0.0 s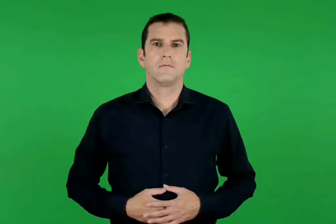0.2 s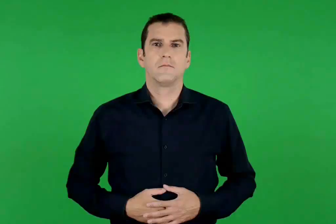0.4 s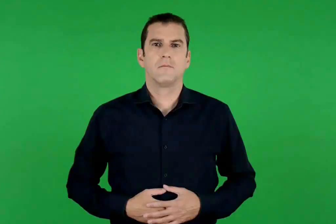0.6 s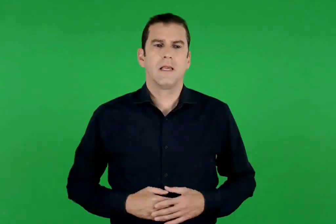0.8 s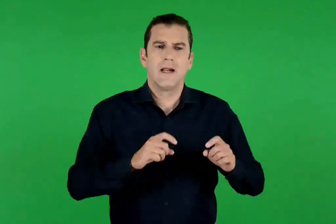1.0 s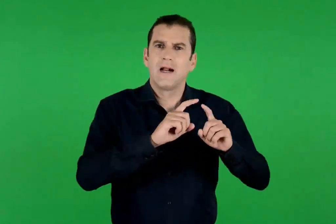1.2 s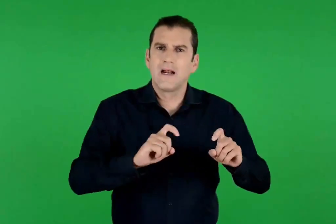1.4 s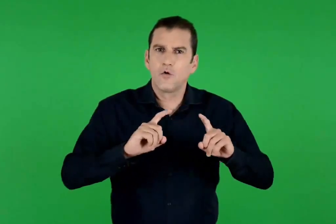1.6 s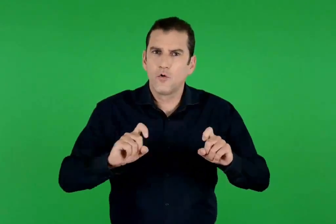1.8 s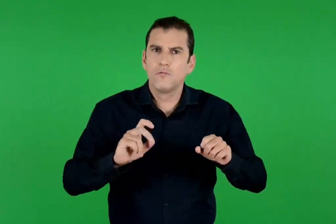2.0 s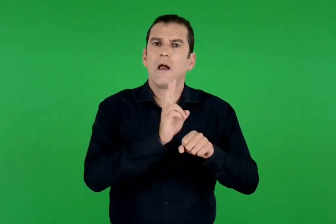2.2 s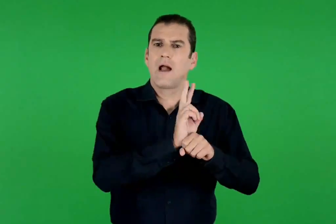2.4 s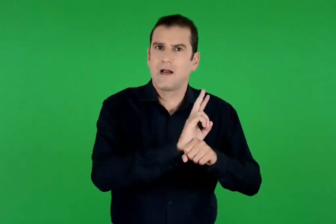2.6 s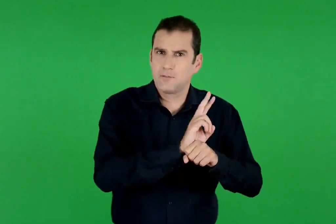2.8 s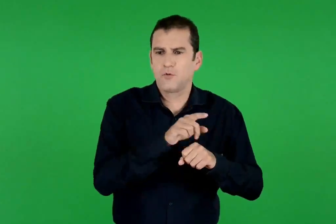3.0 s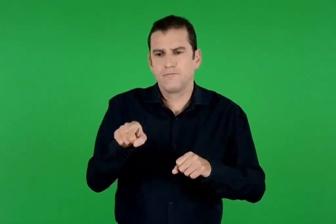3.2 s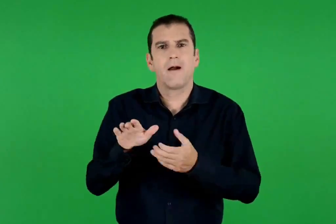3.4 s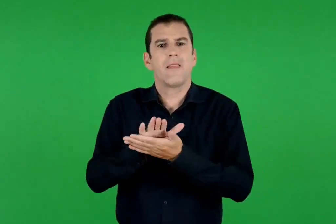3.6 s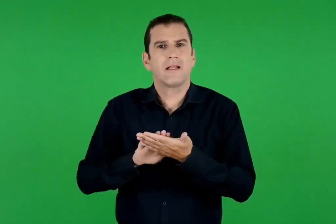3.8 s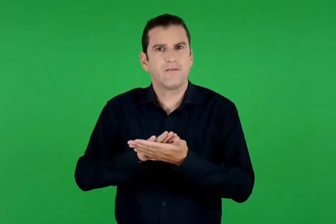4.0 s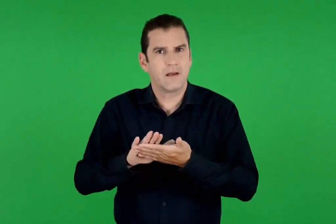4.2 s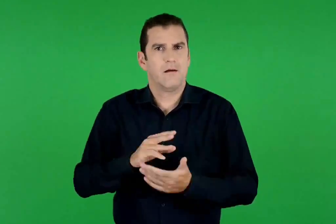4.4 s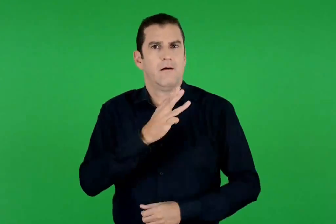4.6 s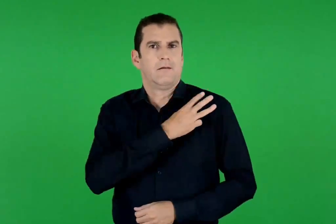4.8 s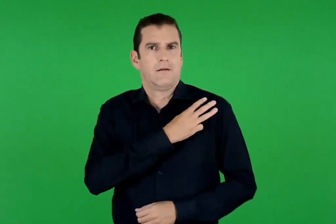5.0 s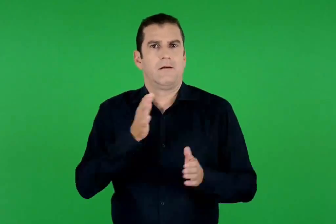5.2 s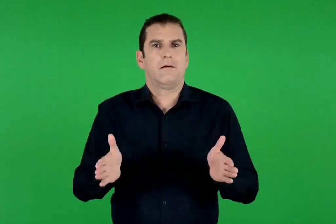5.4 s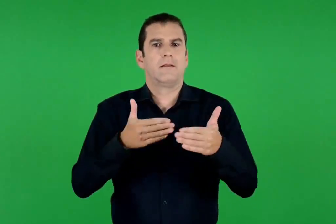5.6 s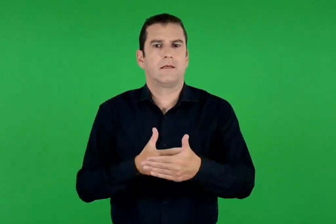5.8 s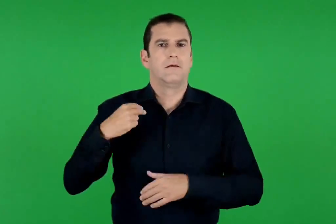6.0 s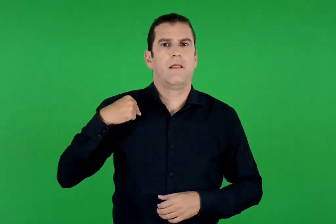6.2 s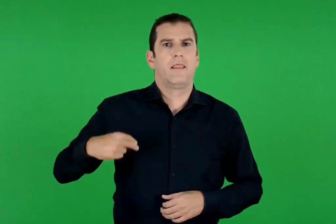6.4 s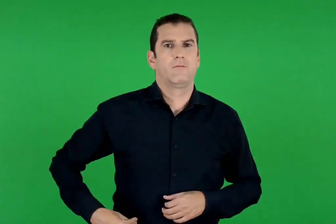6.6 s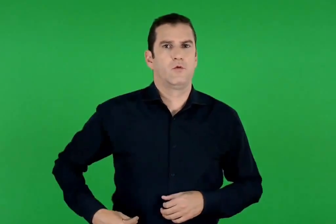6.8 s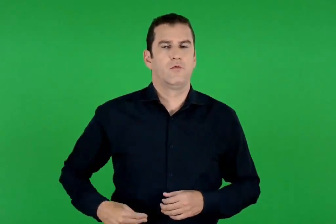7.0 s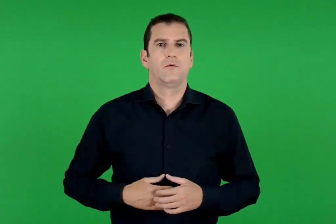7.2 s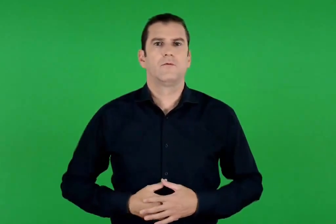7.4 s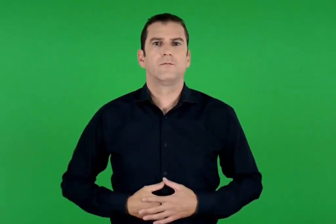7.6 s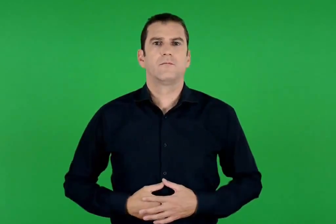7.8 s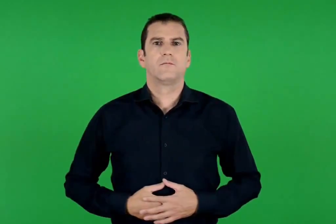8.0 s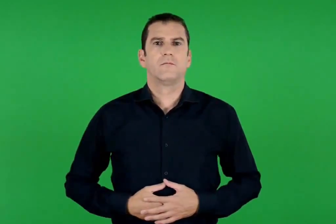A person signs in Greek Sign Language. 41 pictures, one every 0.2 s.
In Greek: έντυπο υλικό στα θρησκευτικά γ τάξης δημοτικού
